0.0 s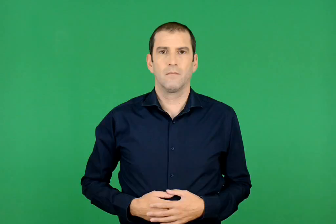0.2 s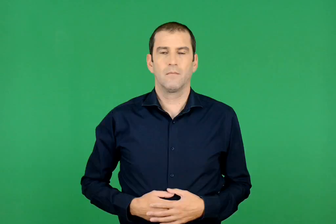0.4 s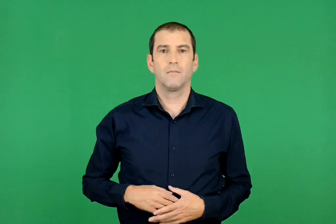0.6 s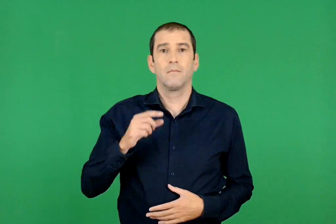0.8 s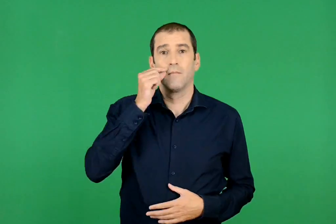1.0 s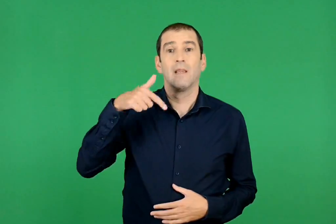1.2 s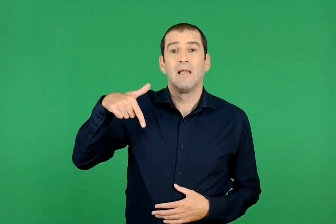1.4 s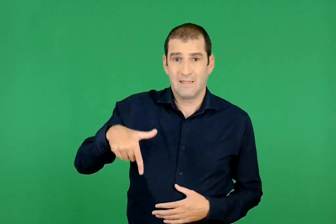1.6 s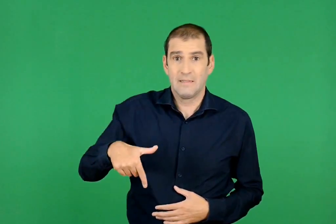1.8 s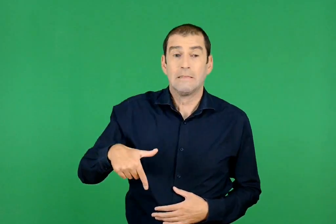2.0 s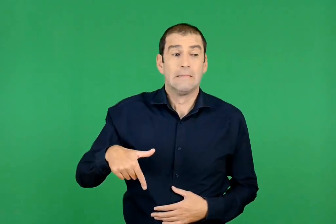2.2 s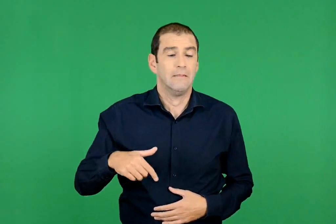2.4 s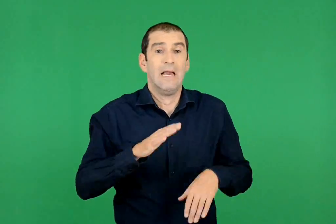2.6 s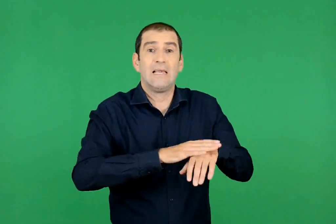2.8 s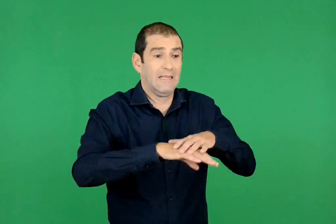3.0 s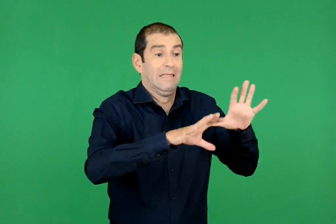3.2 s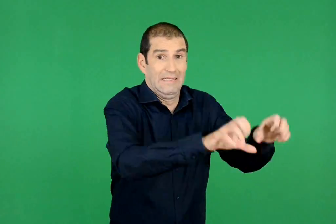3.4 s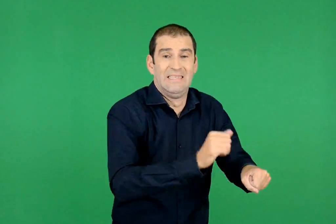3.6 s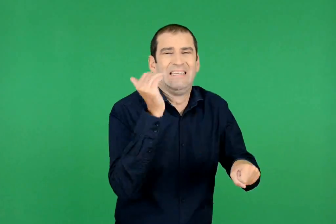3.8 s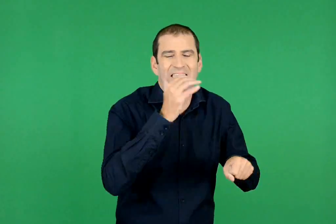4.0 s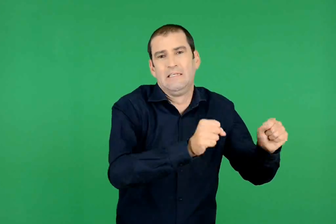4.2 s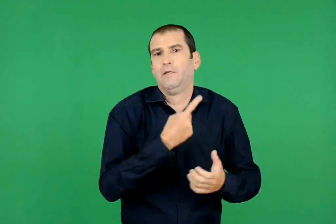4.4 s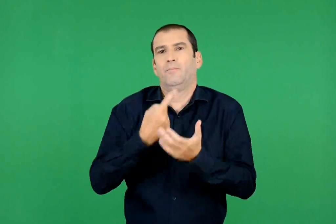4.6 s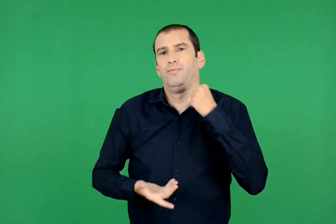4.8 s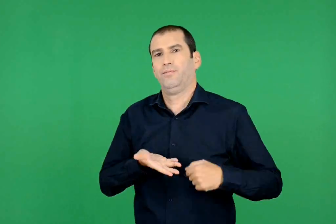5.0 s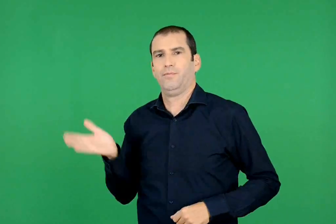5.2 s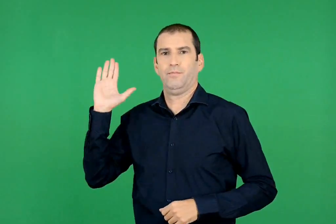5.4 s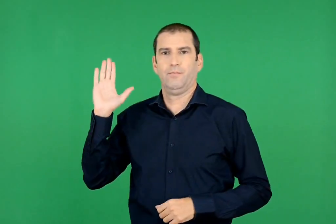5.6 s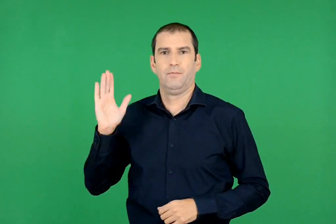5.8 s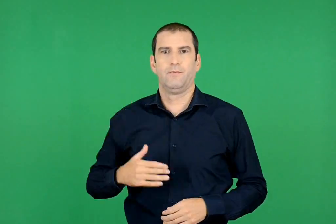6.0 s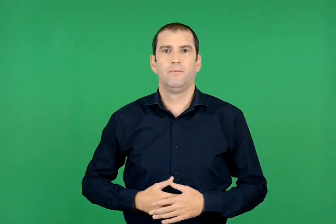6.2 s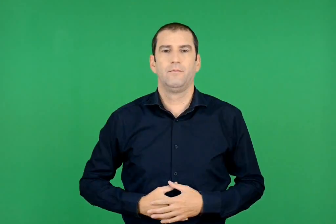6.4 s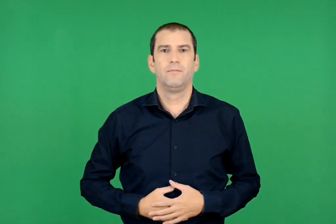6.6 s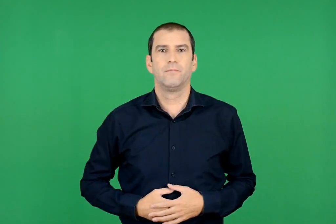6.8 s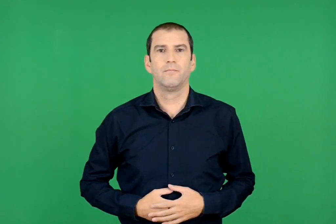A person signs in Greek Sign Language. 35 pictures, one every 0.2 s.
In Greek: ο γιάννης όμως τους πήρε βιαστικά από το χέρι και φύγανε
